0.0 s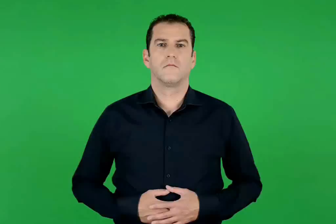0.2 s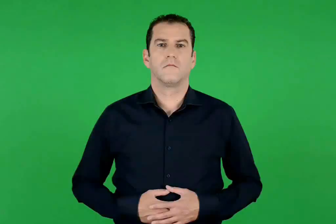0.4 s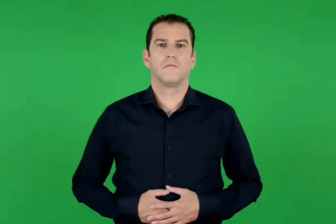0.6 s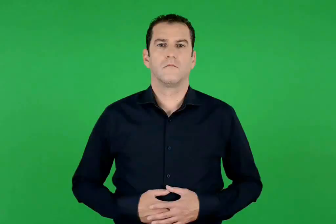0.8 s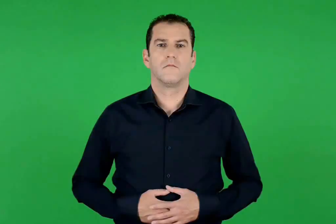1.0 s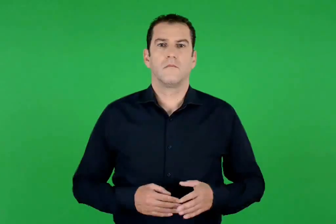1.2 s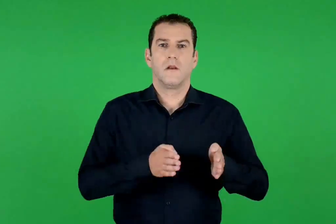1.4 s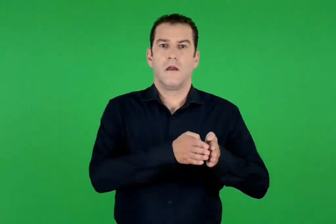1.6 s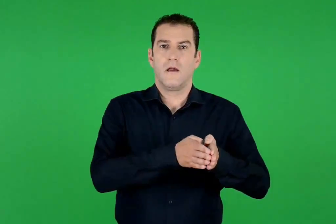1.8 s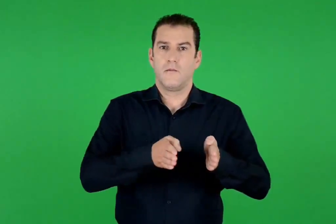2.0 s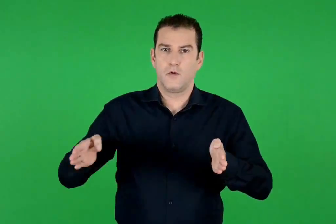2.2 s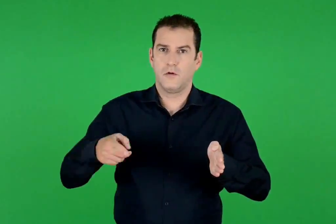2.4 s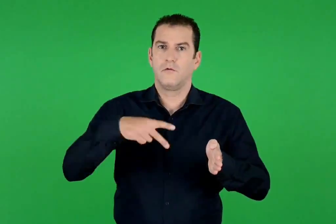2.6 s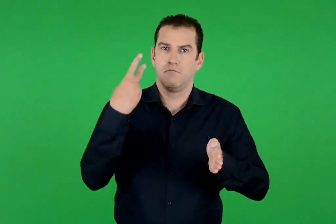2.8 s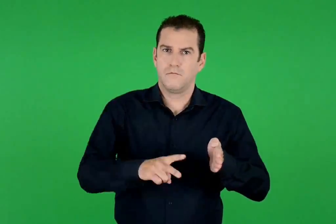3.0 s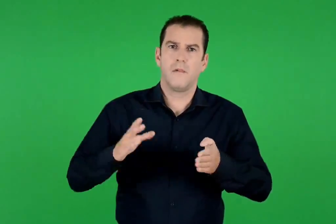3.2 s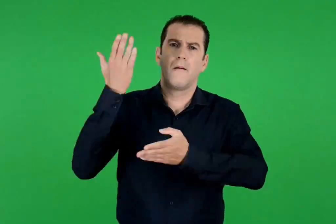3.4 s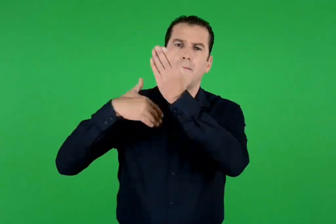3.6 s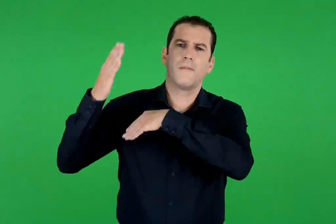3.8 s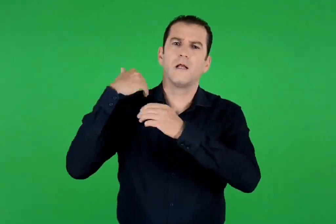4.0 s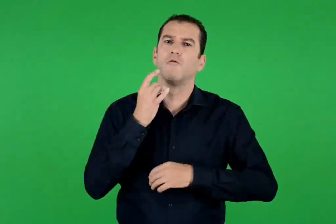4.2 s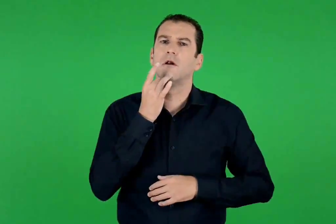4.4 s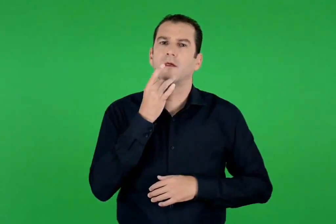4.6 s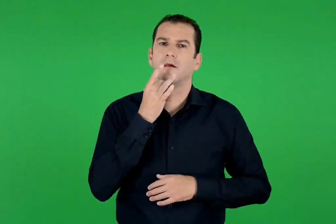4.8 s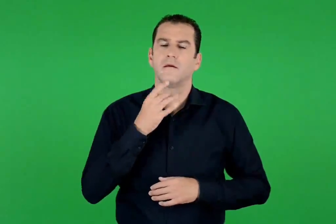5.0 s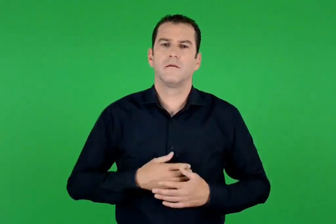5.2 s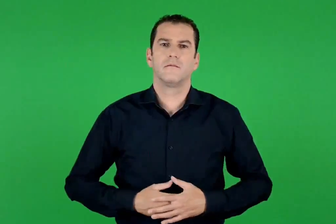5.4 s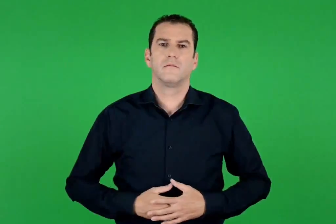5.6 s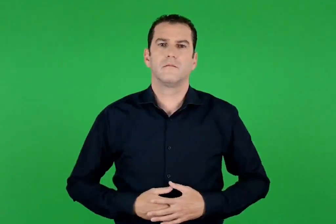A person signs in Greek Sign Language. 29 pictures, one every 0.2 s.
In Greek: παλαιολιθική εποχή
